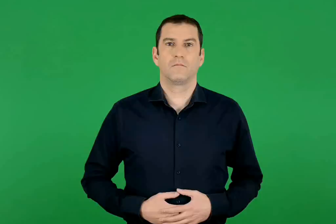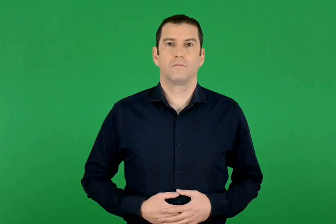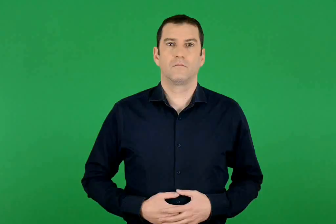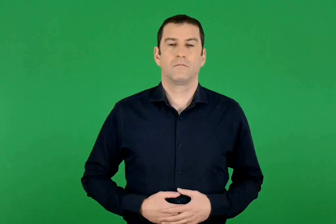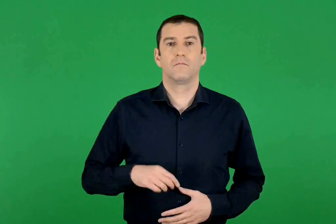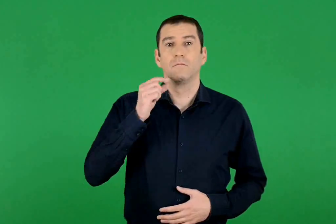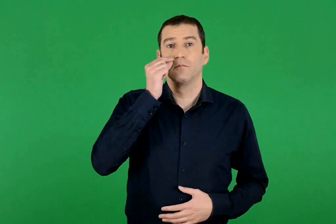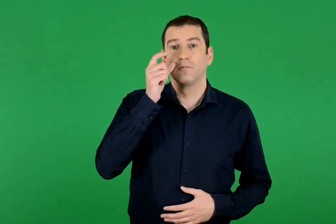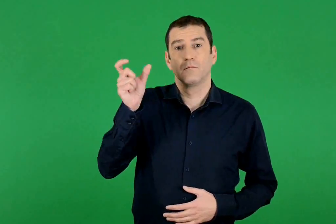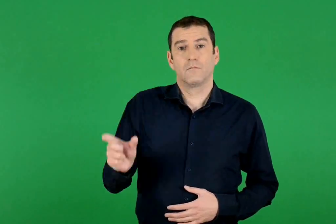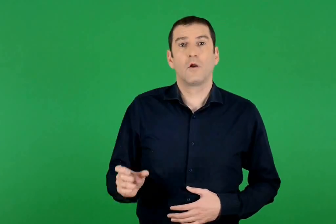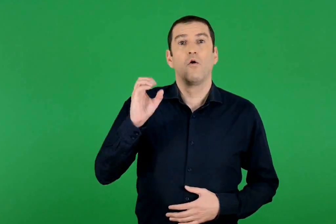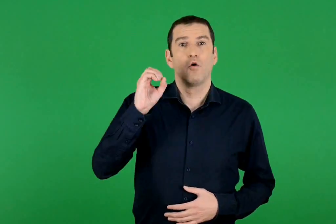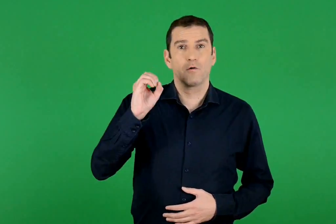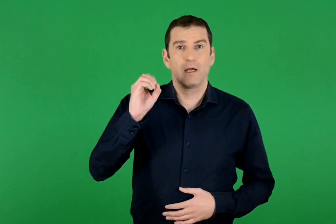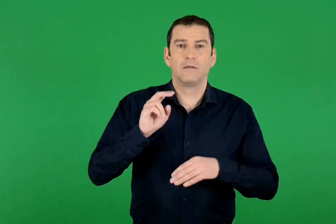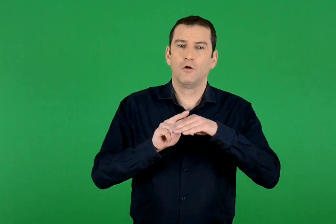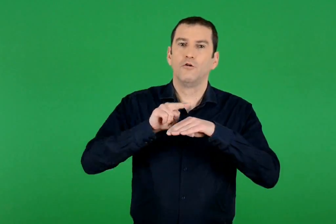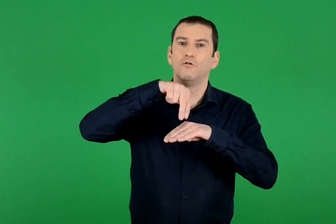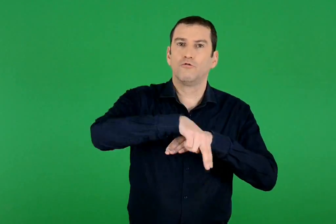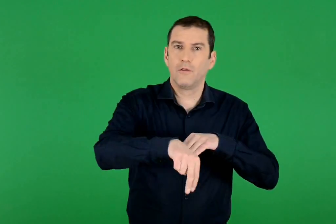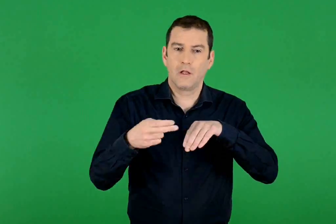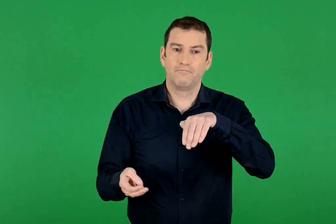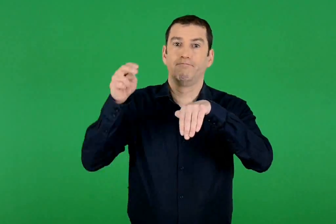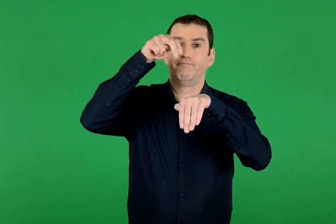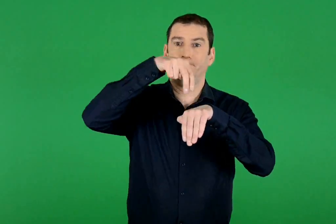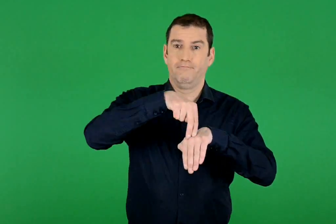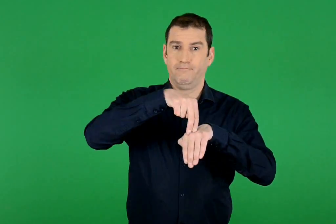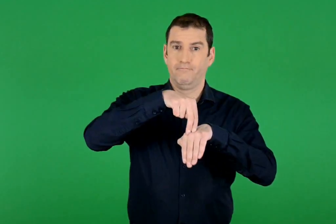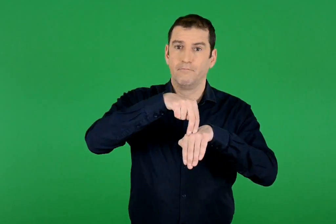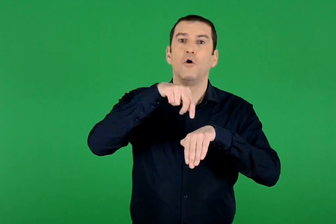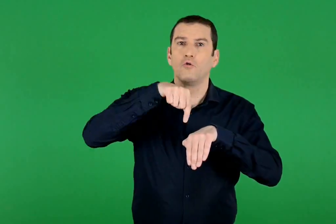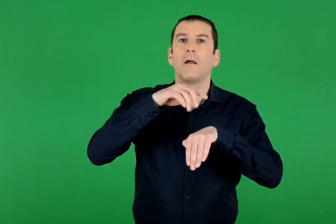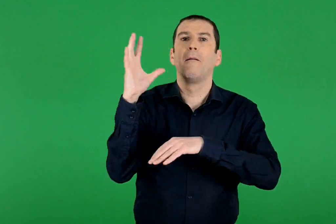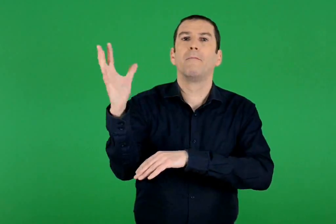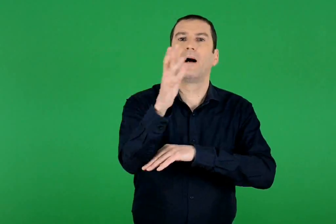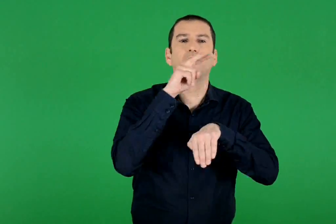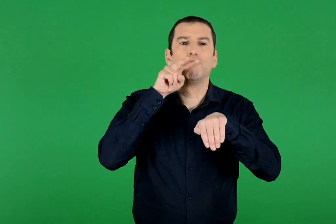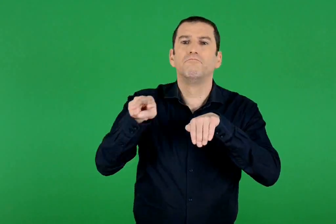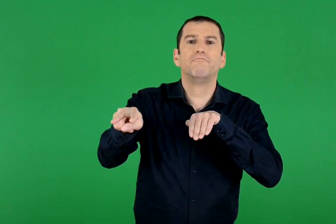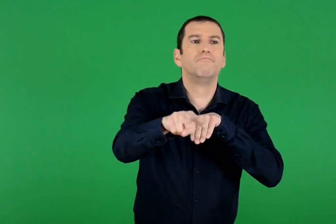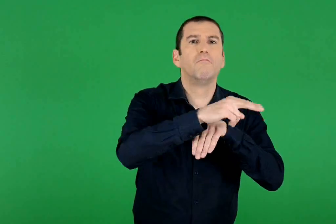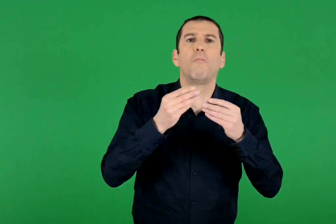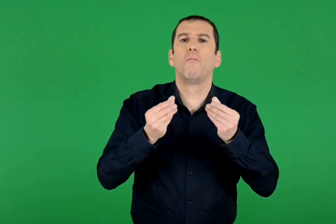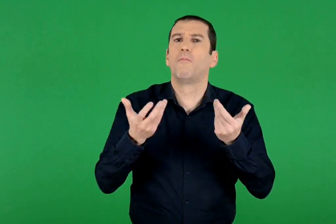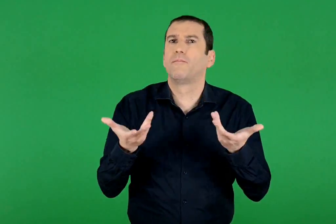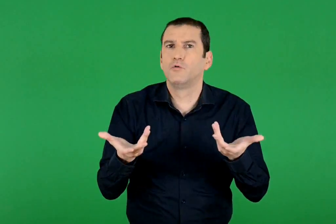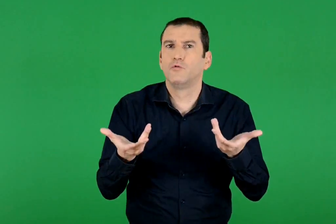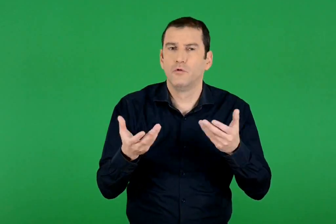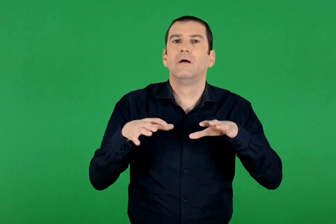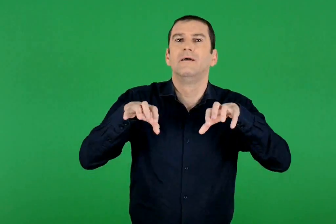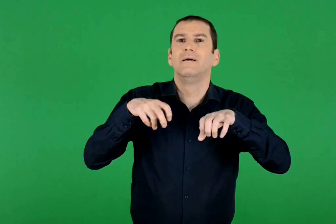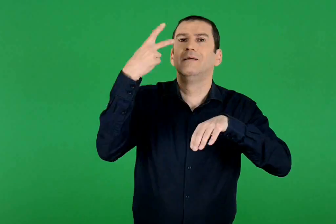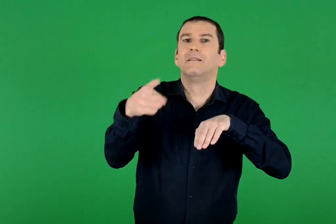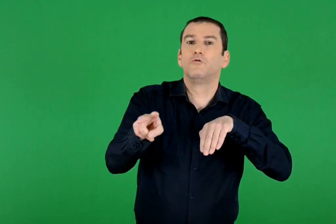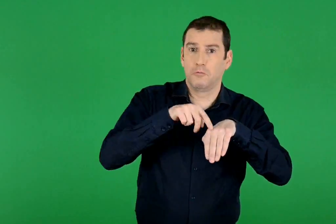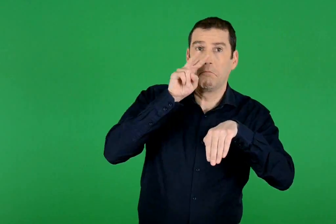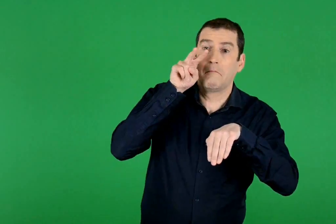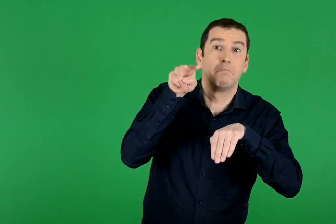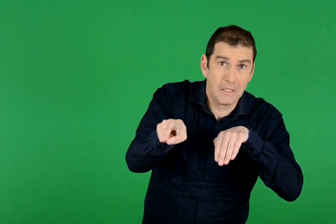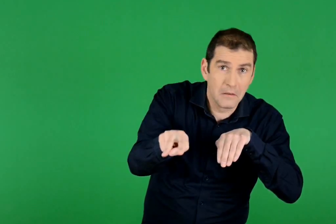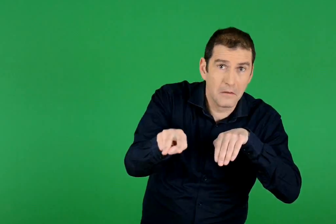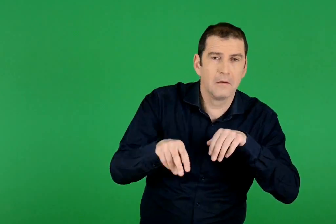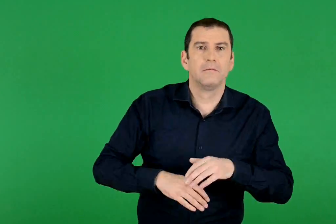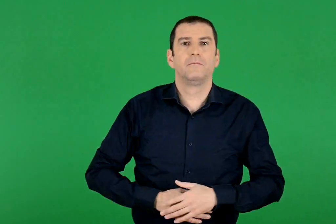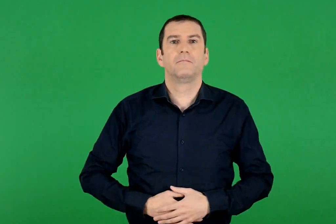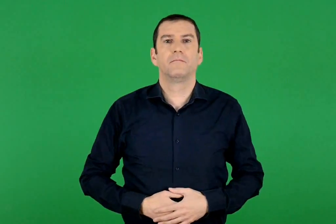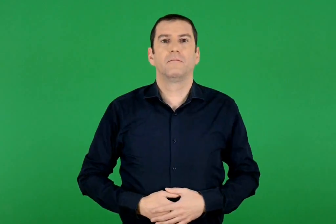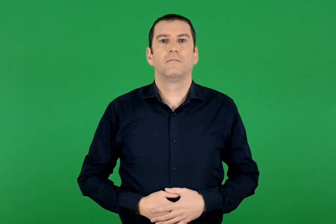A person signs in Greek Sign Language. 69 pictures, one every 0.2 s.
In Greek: ο ορφέας ανεβαίνει στην τσουλήθρα. πώς βλέπει τώρα το πάρκο ; φαίνεται ο σκύλος του ;
